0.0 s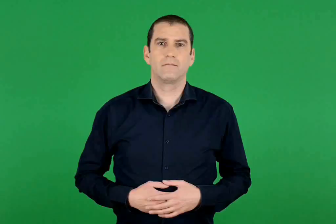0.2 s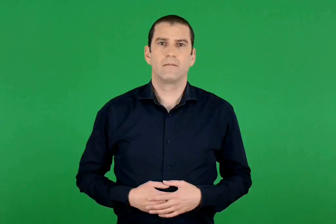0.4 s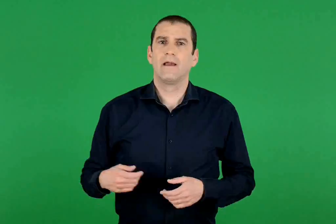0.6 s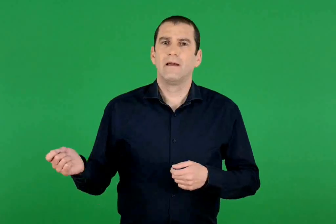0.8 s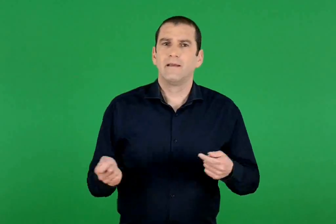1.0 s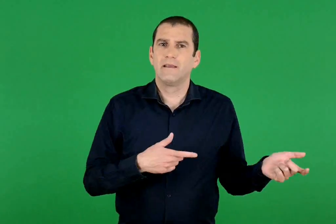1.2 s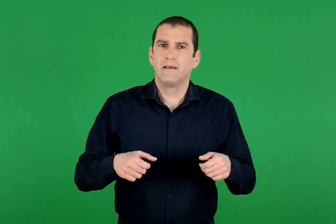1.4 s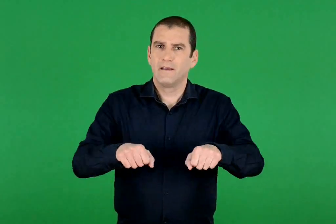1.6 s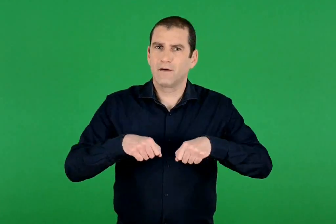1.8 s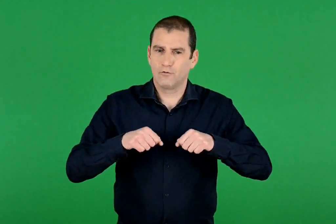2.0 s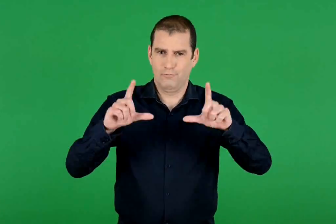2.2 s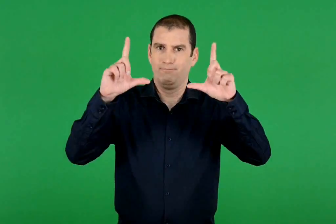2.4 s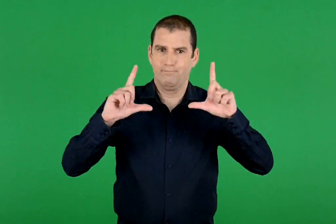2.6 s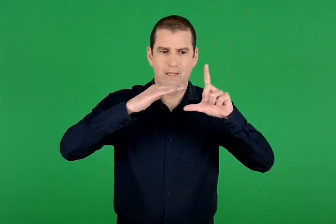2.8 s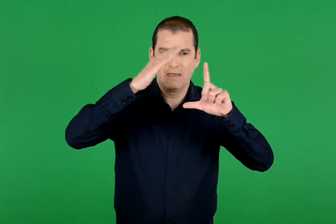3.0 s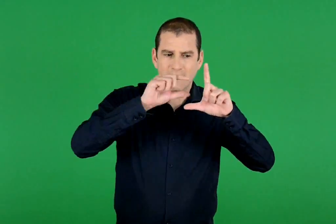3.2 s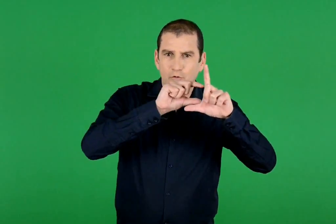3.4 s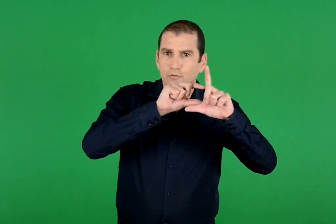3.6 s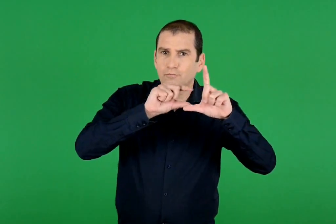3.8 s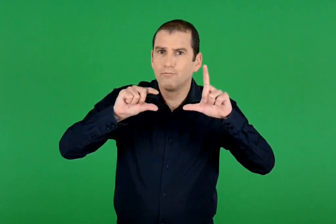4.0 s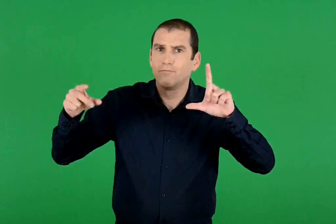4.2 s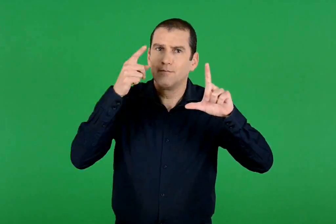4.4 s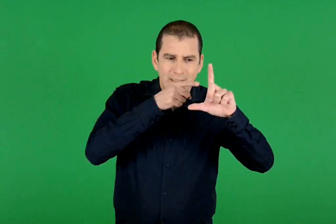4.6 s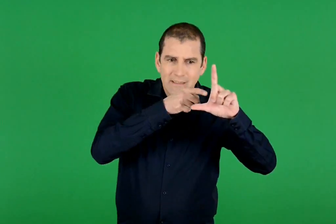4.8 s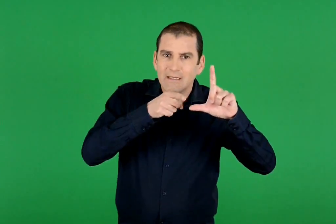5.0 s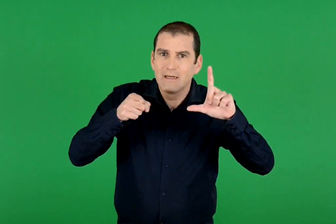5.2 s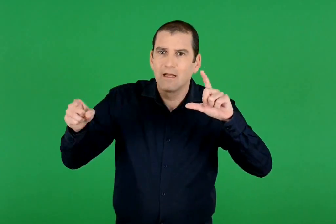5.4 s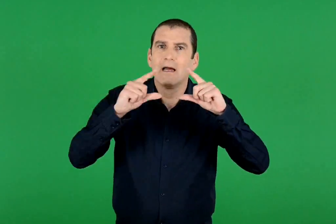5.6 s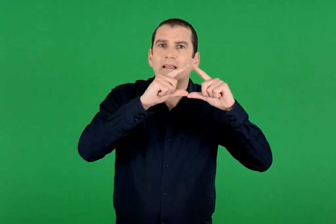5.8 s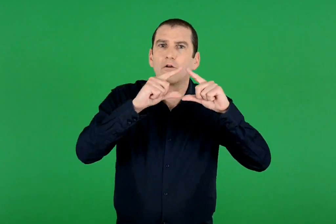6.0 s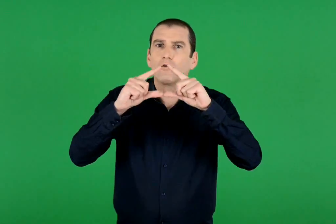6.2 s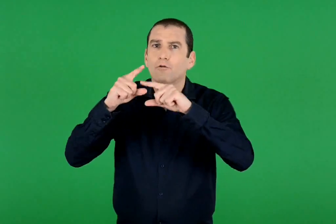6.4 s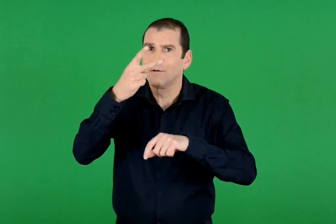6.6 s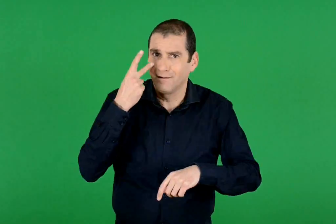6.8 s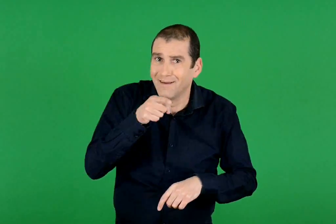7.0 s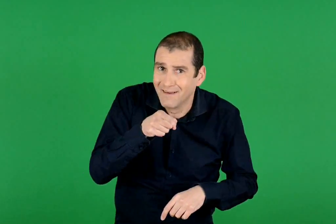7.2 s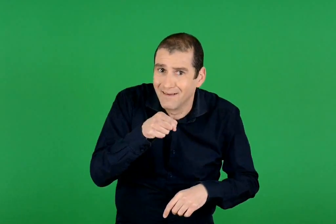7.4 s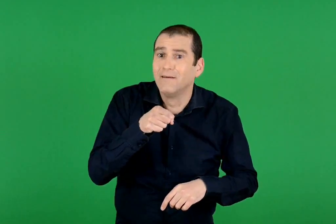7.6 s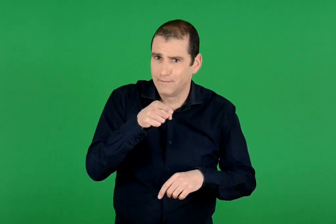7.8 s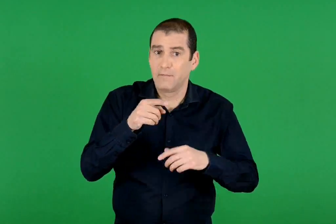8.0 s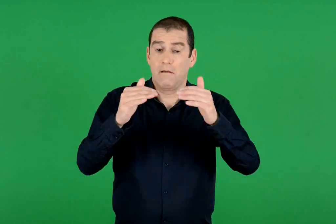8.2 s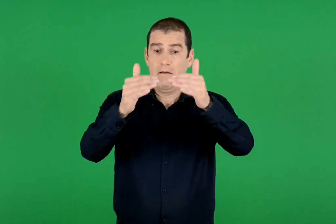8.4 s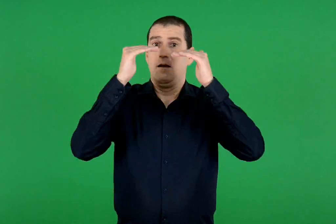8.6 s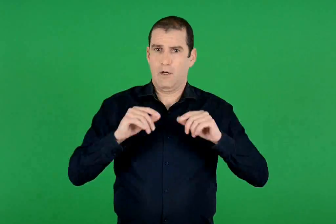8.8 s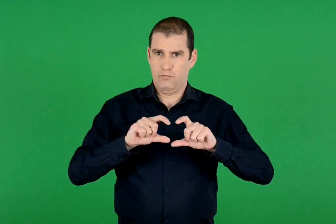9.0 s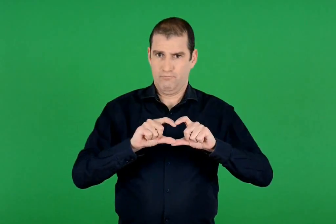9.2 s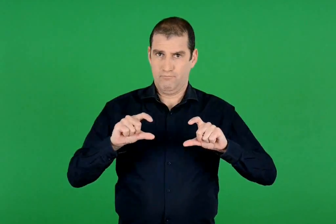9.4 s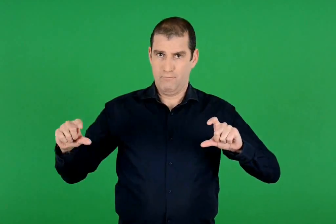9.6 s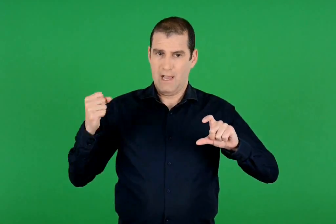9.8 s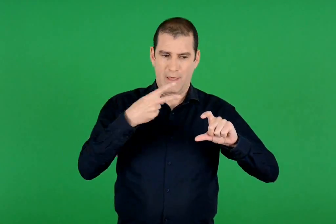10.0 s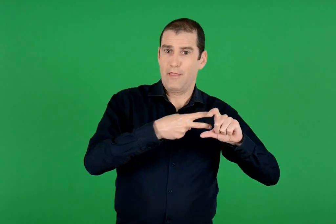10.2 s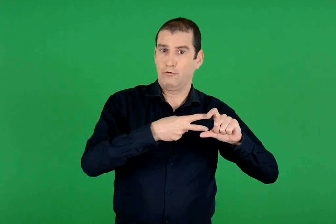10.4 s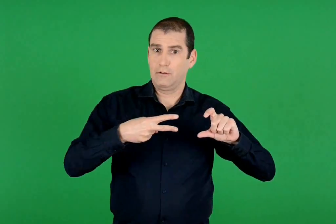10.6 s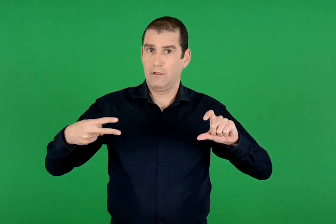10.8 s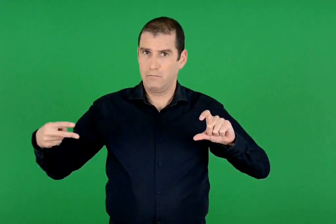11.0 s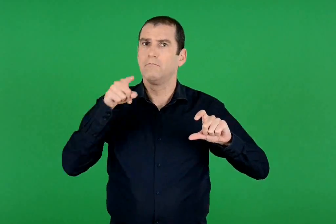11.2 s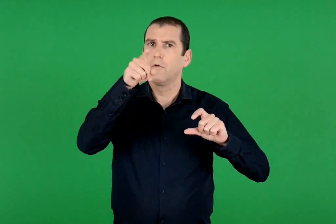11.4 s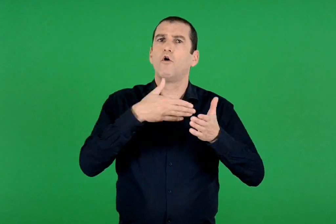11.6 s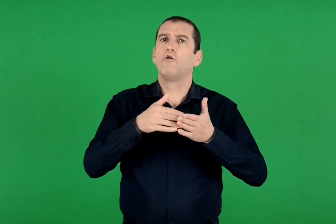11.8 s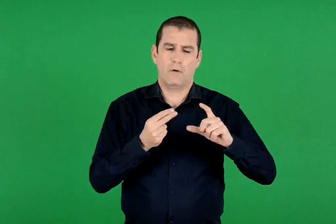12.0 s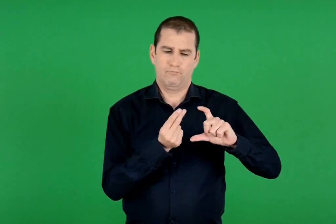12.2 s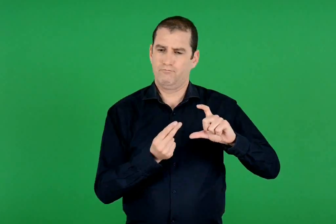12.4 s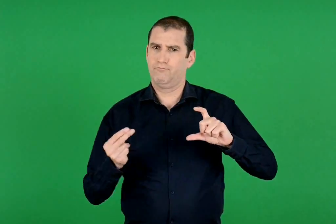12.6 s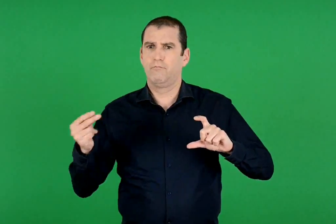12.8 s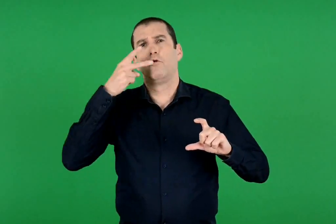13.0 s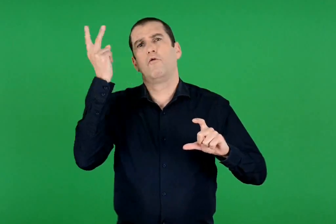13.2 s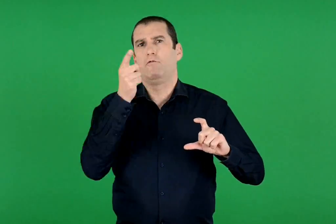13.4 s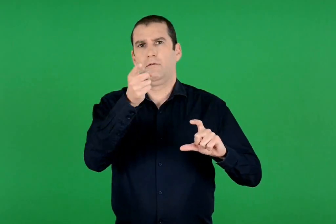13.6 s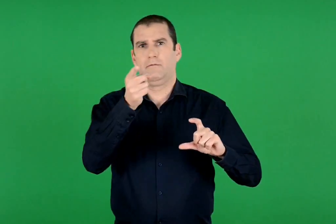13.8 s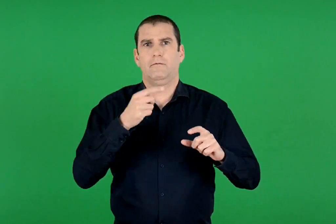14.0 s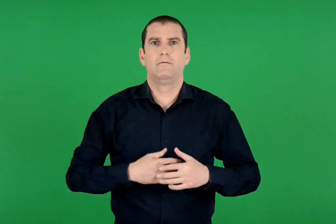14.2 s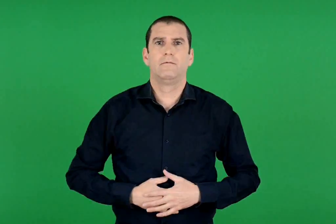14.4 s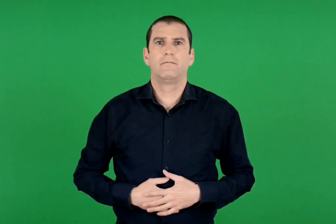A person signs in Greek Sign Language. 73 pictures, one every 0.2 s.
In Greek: βλέπεις τη σειρά με τα τρίγωνα στο κάτω μέρος του υφαντού ; παρακάτω υπάρχουν δύο τέτοιες σειρές , για να τις χρωματίσεις όπως θέλεις
